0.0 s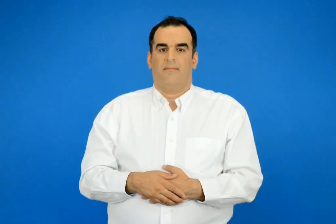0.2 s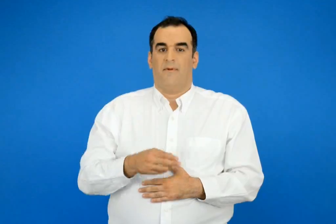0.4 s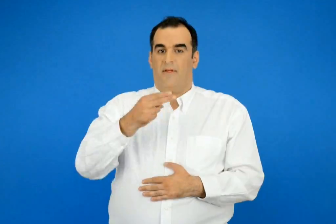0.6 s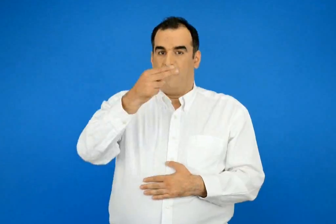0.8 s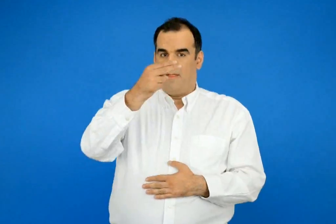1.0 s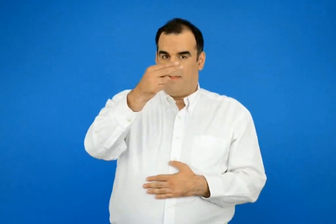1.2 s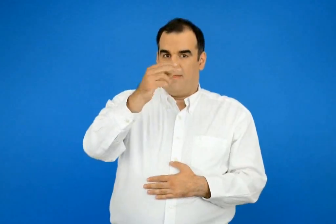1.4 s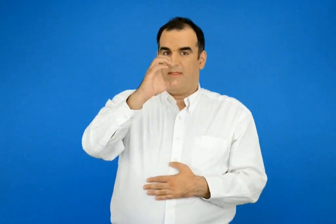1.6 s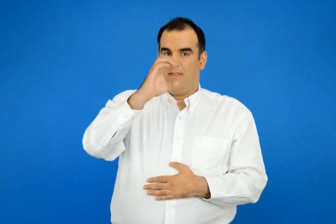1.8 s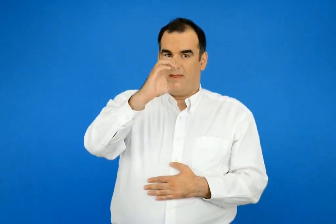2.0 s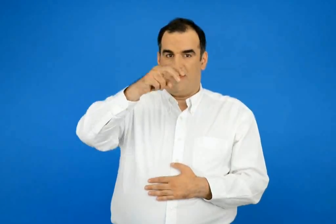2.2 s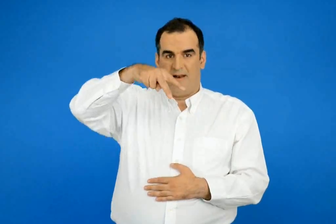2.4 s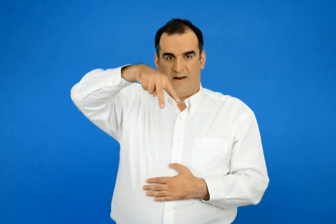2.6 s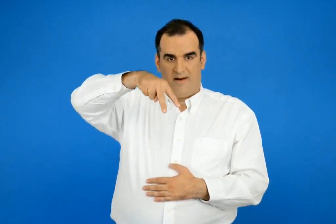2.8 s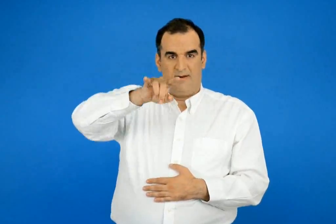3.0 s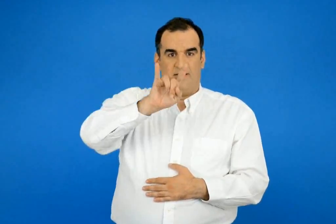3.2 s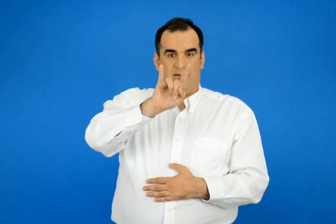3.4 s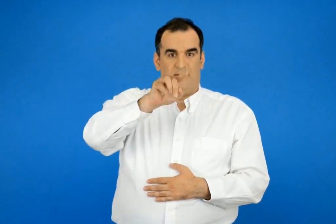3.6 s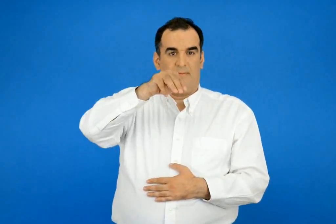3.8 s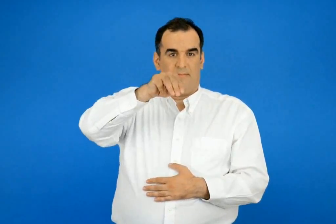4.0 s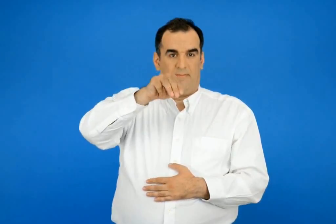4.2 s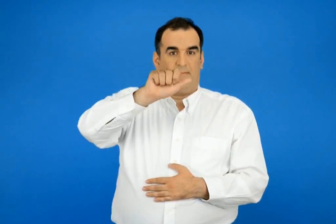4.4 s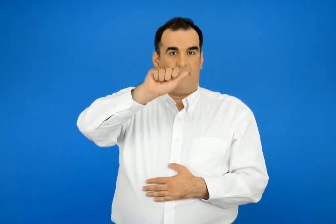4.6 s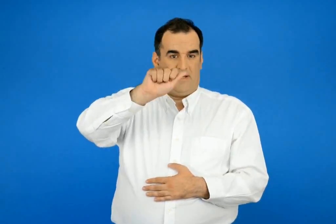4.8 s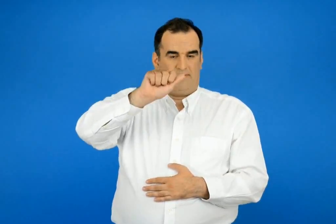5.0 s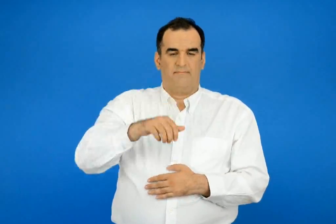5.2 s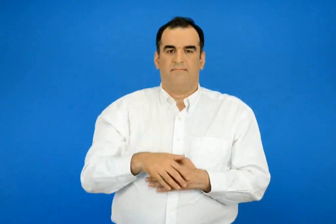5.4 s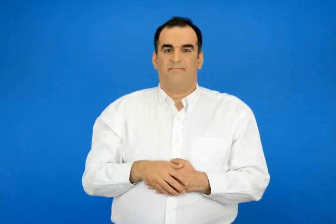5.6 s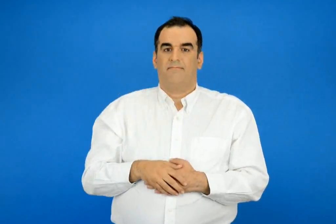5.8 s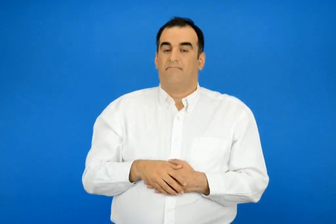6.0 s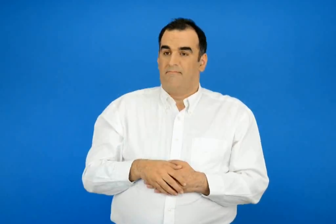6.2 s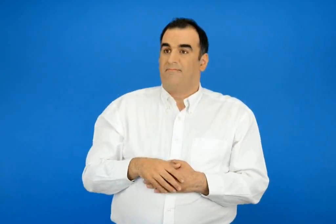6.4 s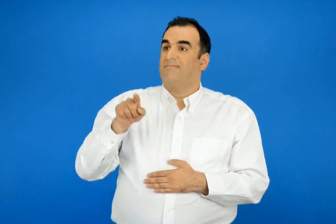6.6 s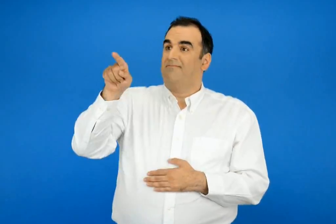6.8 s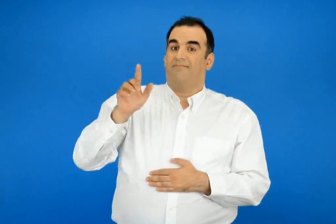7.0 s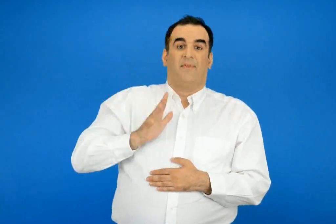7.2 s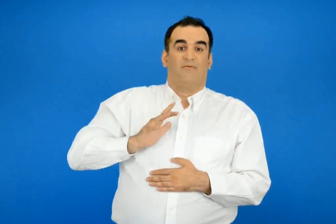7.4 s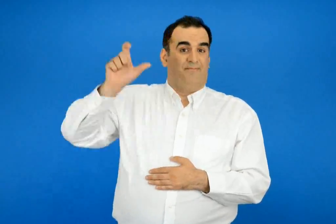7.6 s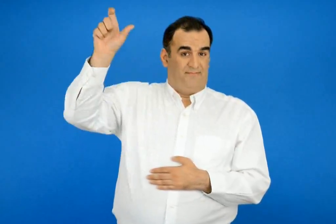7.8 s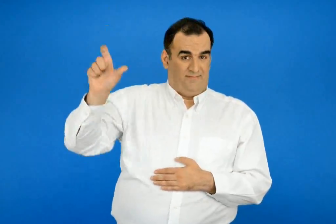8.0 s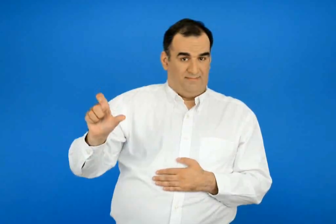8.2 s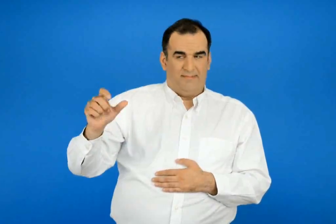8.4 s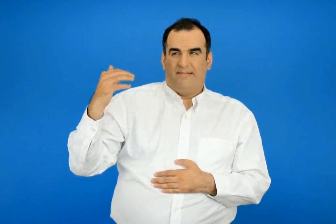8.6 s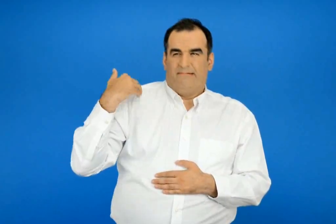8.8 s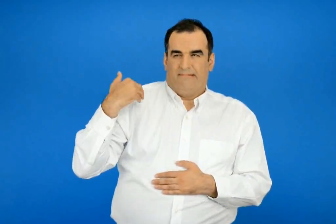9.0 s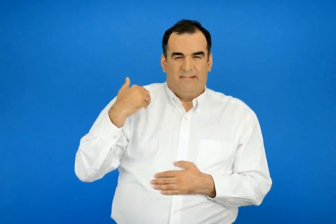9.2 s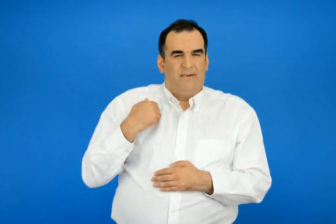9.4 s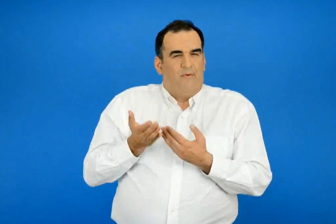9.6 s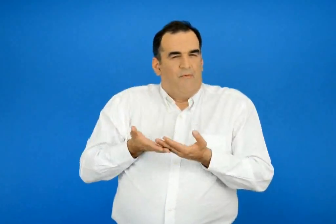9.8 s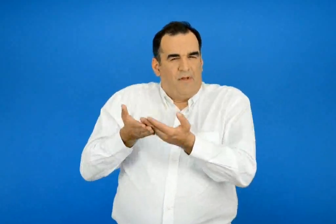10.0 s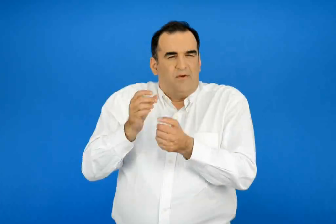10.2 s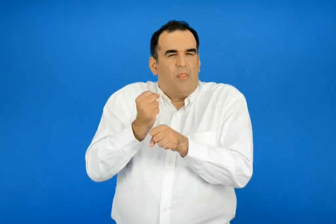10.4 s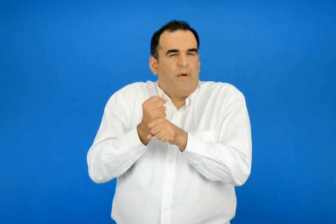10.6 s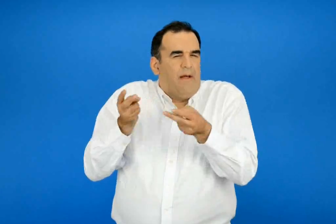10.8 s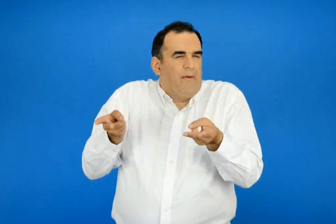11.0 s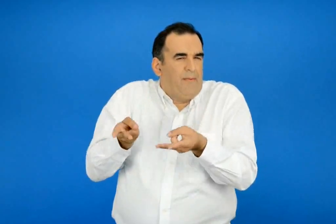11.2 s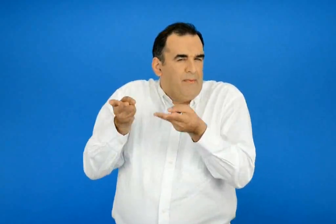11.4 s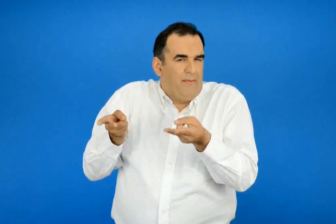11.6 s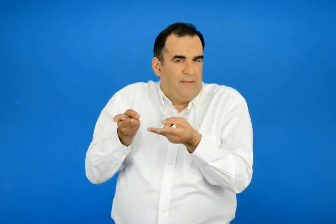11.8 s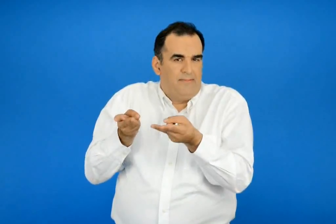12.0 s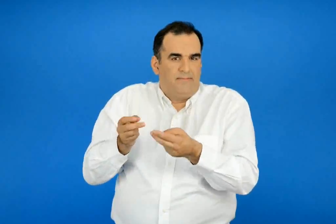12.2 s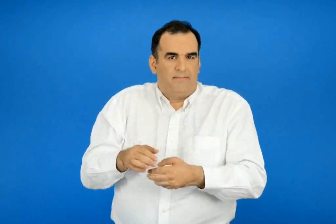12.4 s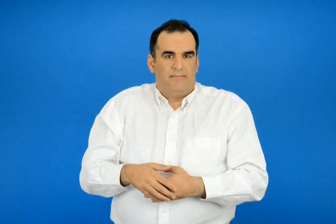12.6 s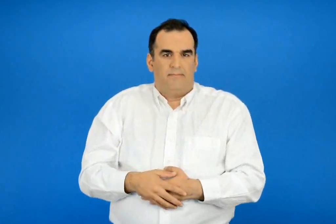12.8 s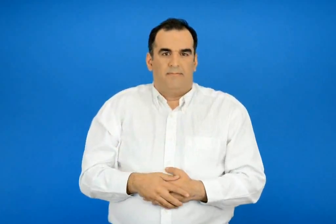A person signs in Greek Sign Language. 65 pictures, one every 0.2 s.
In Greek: θέλημα η μικρή δουλειά που κάποιός επιθυμεί να του κάνουμε
